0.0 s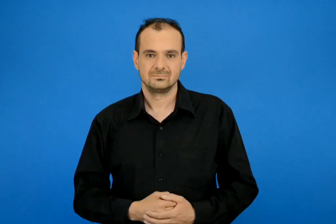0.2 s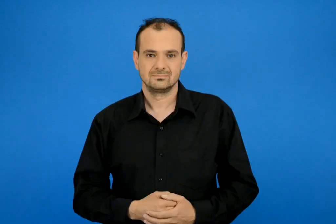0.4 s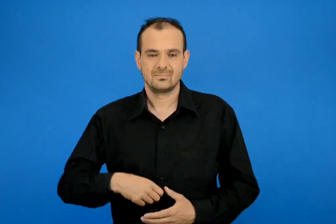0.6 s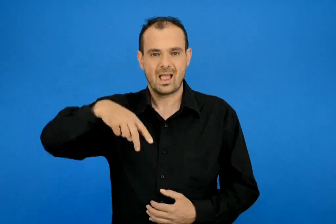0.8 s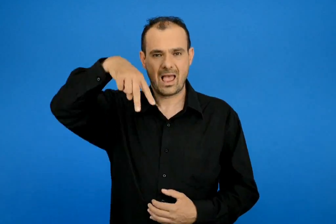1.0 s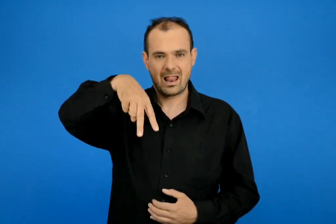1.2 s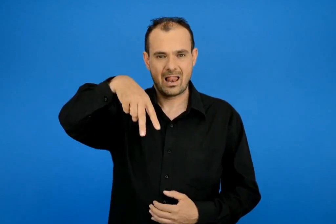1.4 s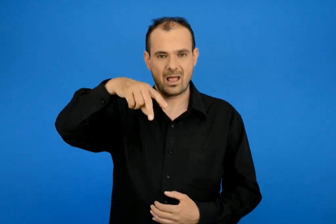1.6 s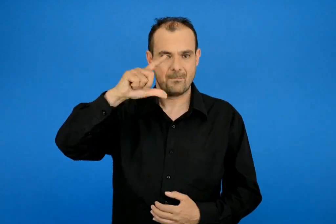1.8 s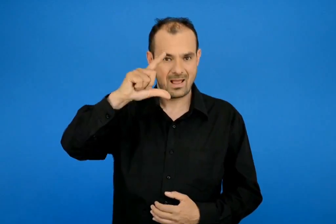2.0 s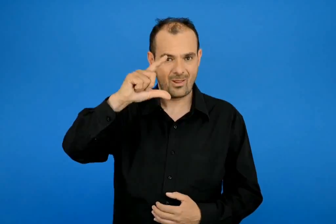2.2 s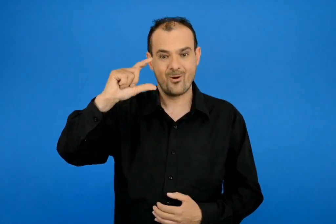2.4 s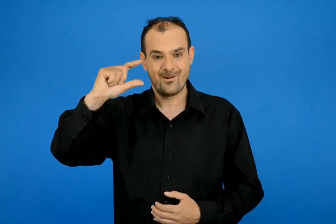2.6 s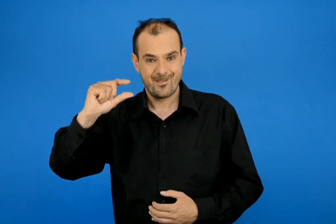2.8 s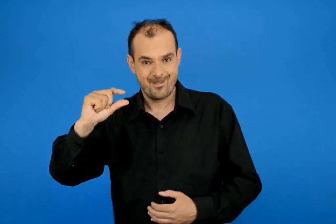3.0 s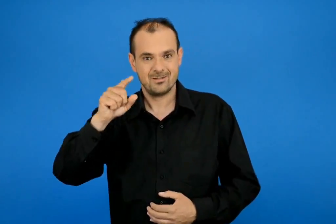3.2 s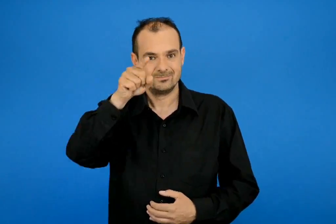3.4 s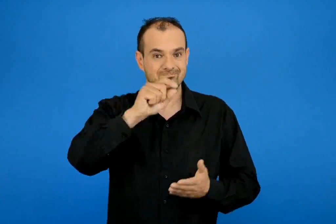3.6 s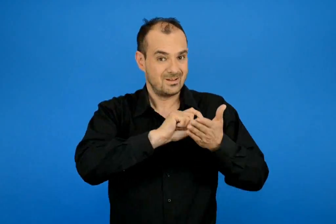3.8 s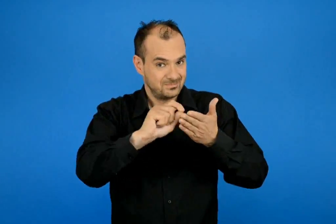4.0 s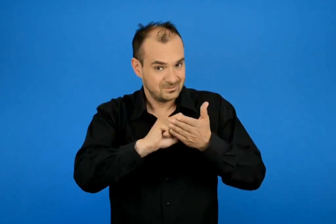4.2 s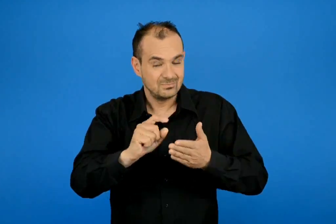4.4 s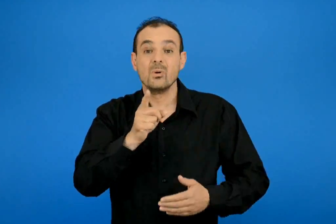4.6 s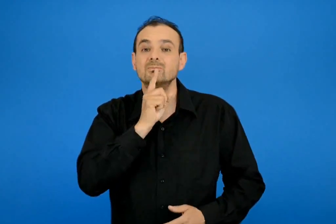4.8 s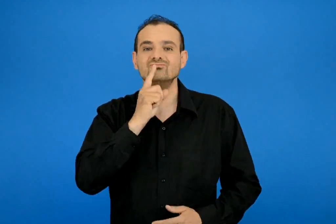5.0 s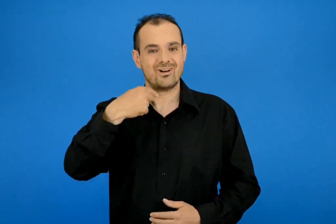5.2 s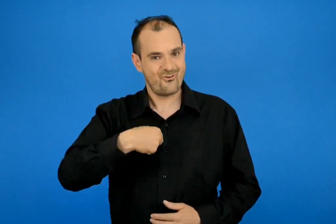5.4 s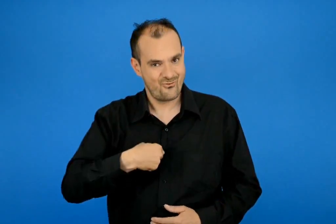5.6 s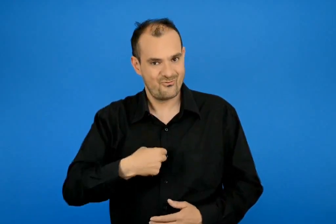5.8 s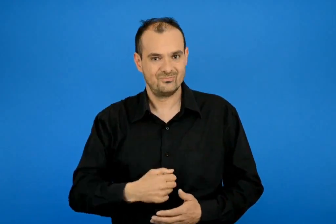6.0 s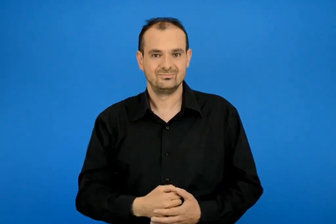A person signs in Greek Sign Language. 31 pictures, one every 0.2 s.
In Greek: γράψε λ λ όπως εγώ
